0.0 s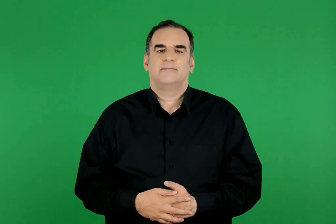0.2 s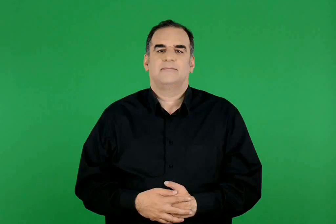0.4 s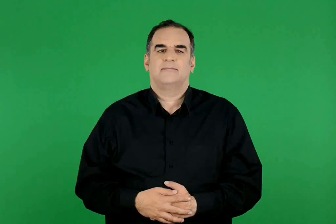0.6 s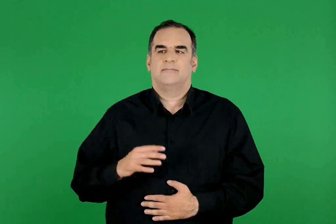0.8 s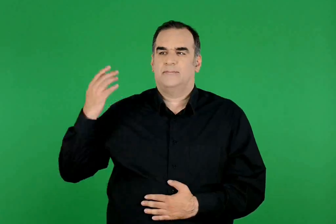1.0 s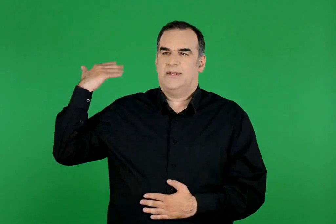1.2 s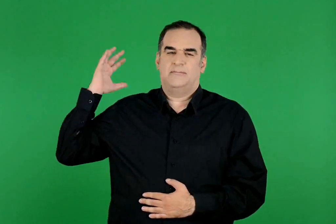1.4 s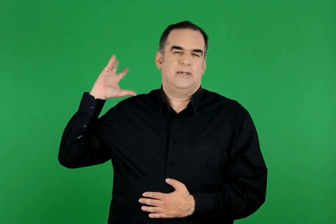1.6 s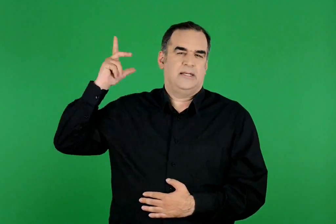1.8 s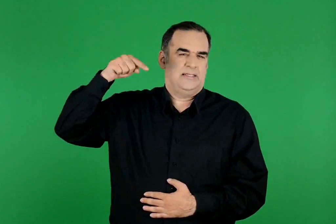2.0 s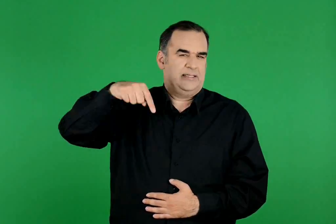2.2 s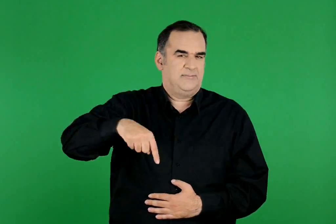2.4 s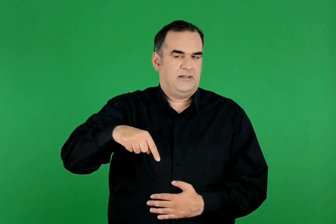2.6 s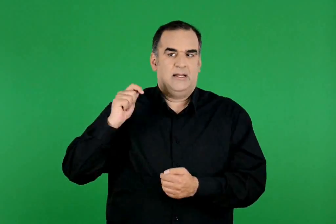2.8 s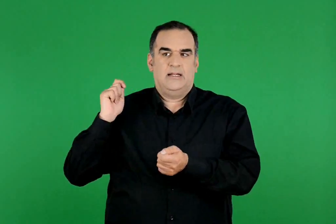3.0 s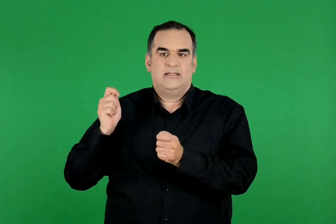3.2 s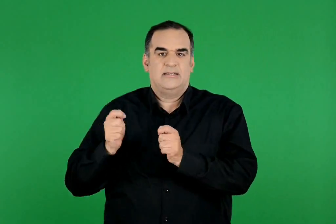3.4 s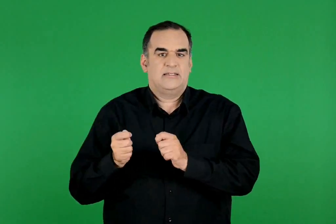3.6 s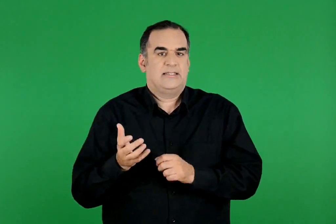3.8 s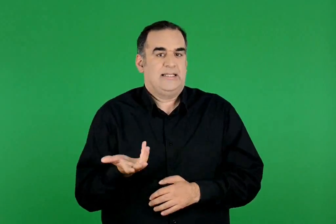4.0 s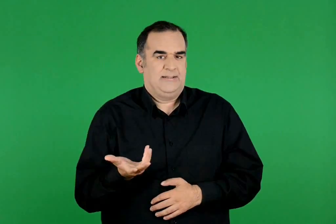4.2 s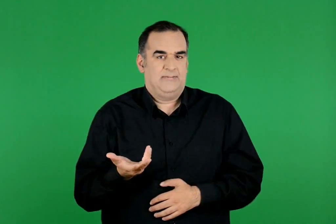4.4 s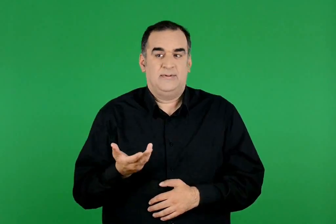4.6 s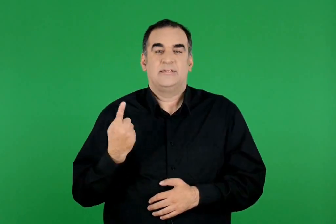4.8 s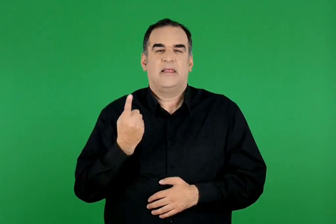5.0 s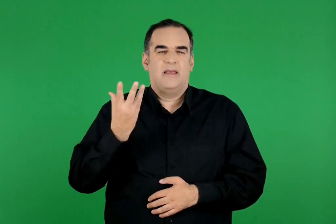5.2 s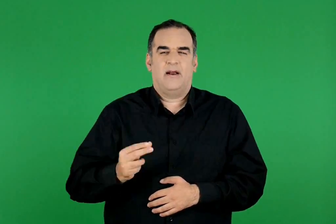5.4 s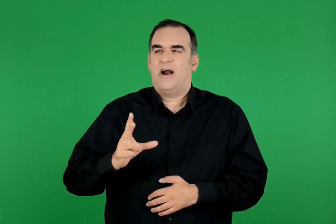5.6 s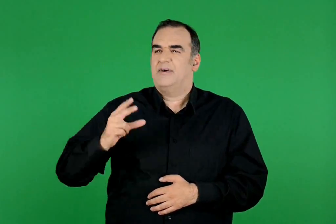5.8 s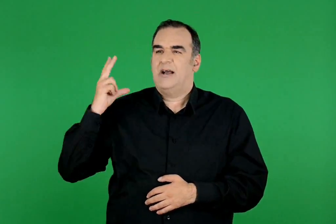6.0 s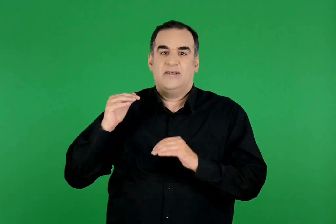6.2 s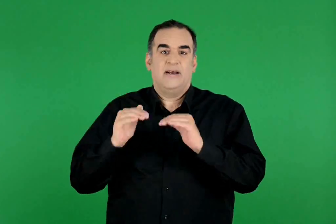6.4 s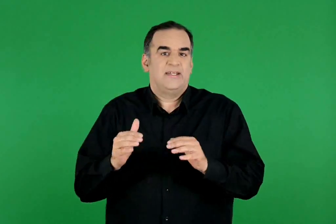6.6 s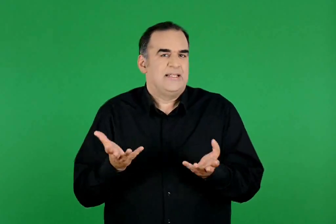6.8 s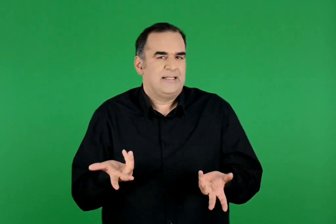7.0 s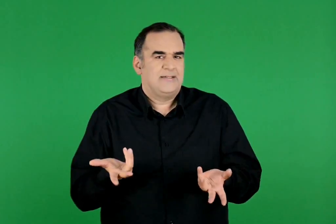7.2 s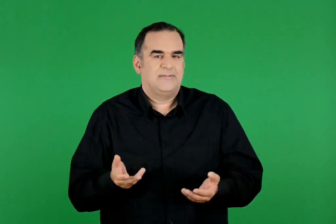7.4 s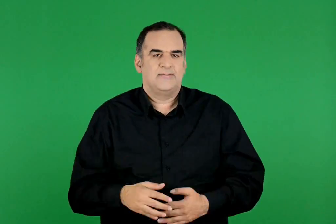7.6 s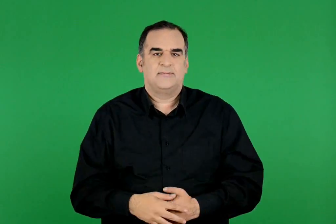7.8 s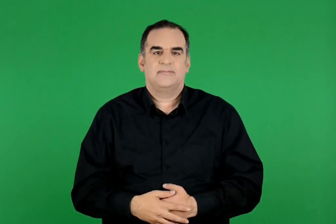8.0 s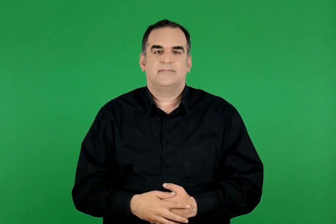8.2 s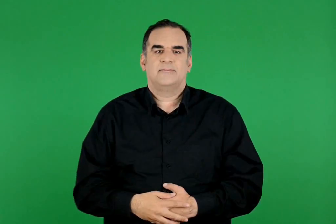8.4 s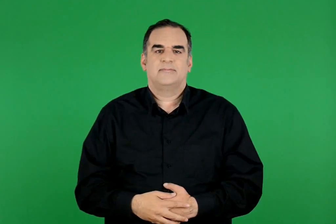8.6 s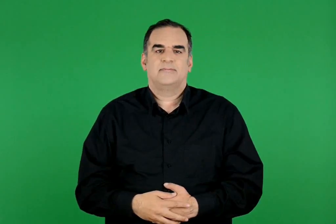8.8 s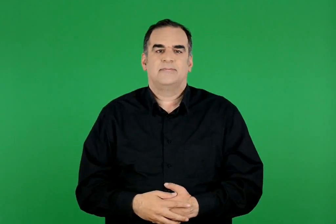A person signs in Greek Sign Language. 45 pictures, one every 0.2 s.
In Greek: τι έχει αλλάξει από τότε μέχρι σήμερα ; ποιες συνήθειες παραμένουν ίδιες ;
